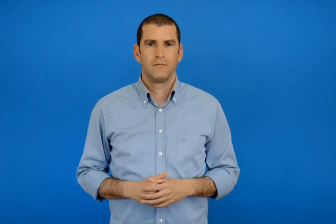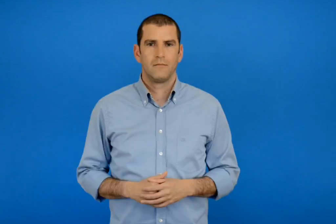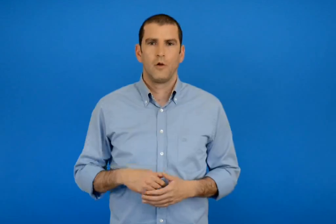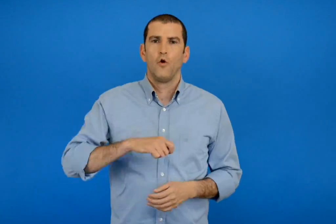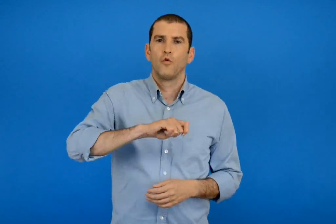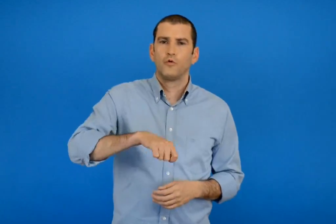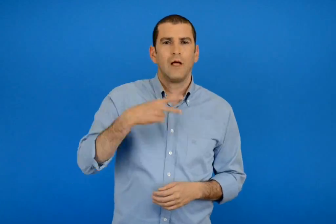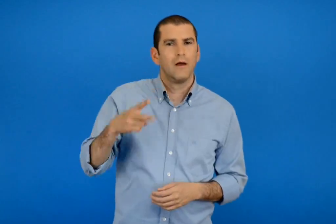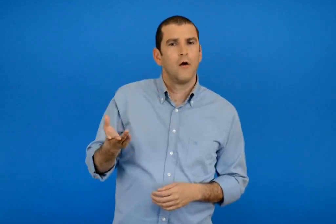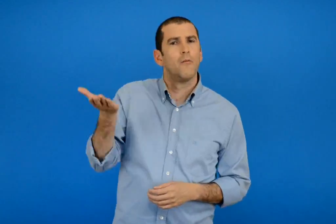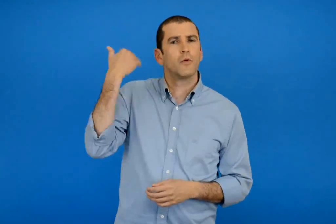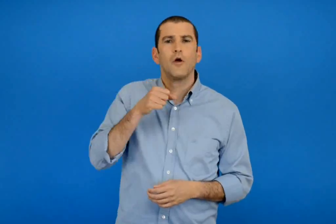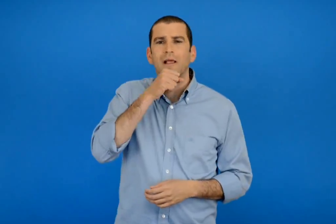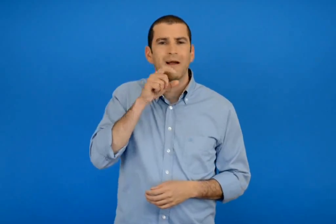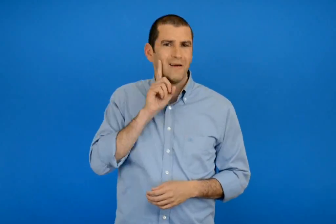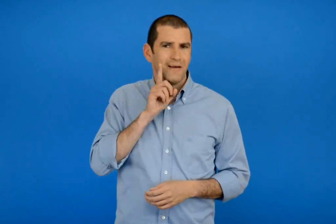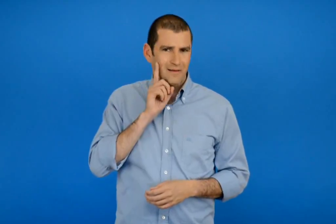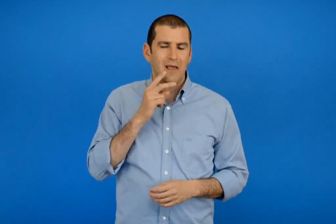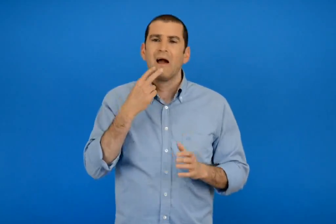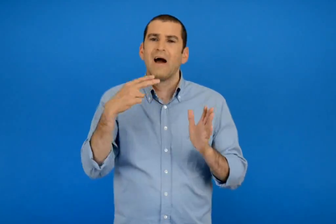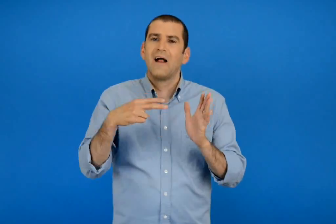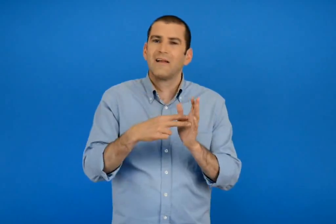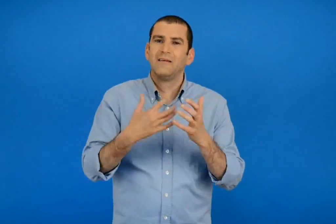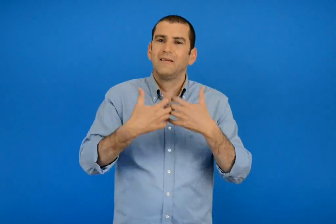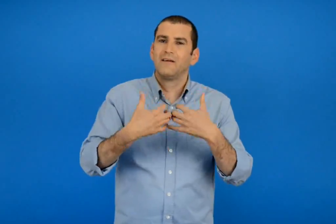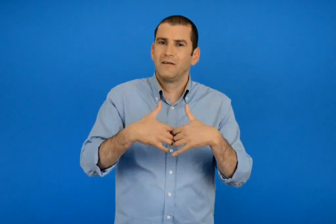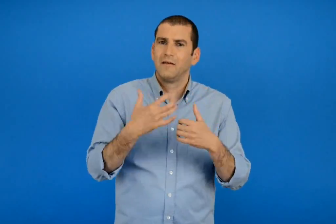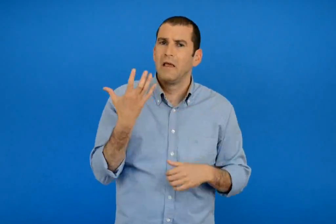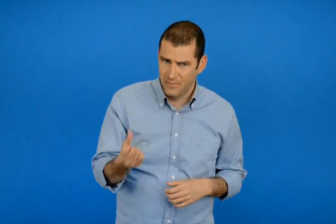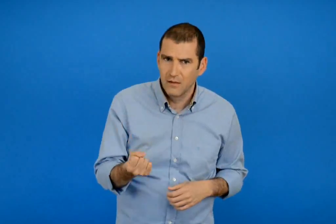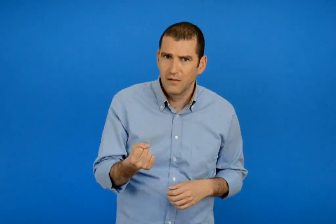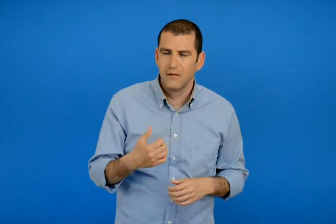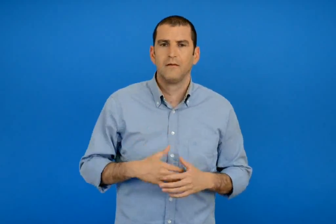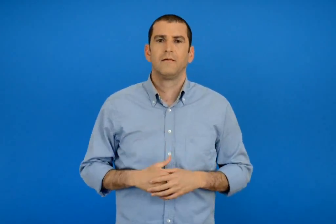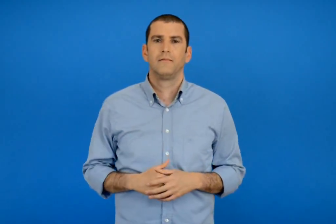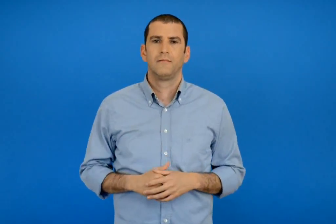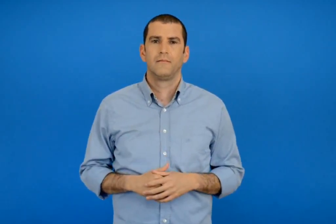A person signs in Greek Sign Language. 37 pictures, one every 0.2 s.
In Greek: υπήρχαν ηλεκτρικές συσκευές στην κουζίνα της προγιαγιάς μας ;
